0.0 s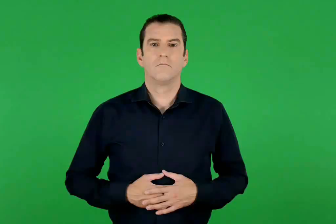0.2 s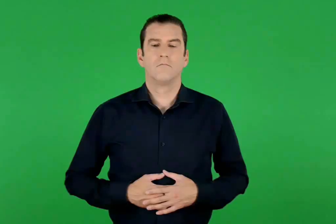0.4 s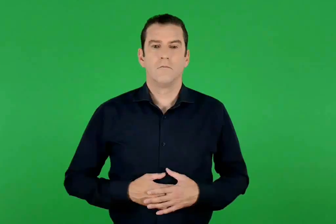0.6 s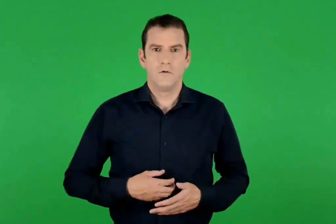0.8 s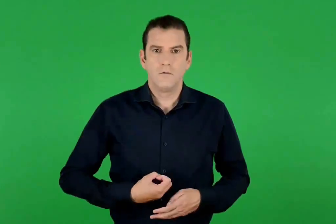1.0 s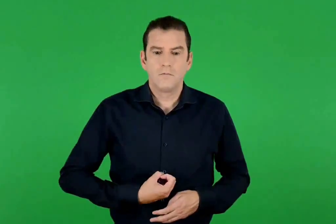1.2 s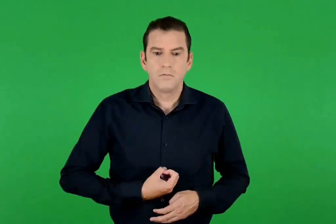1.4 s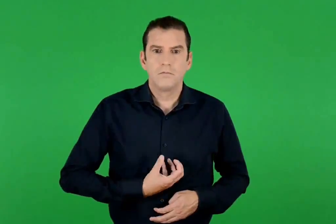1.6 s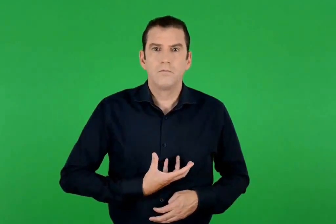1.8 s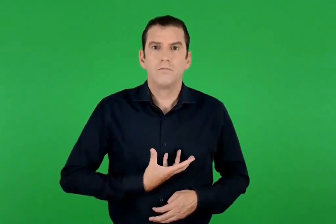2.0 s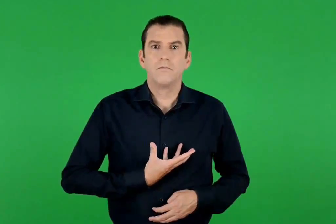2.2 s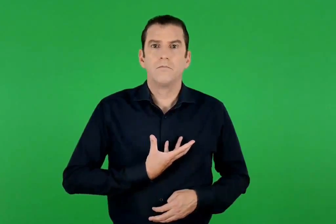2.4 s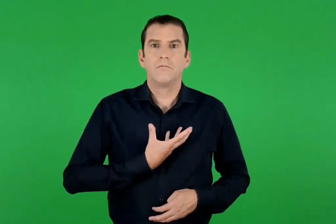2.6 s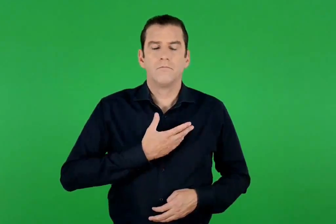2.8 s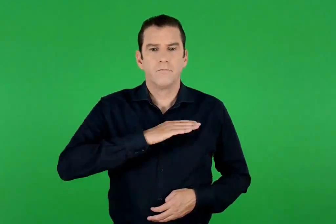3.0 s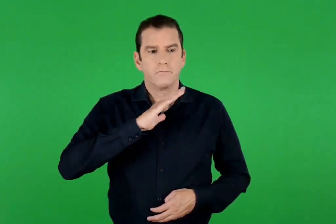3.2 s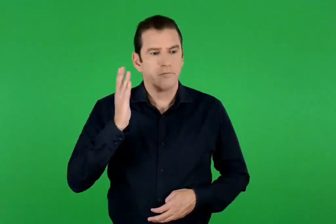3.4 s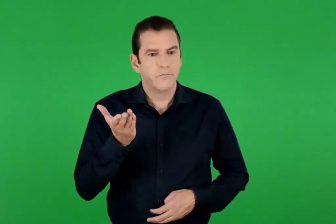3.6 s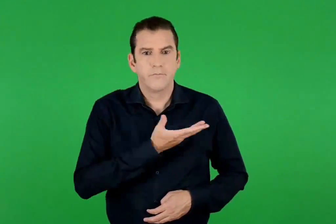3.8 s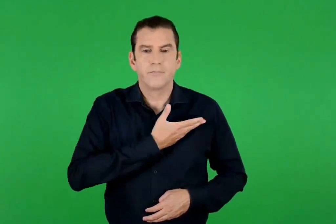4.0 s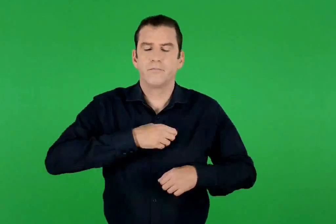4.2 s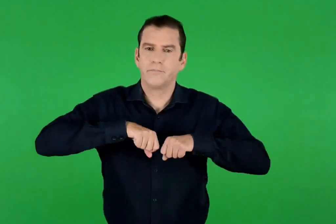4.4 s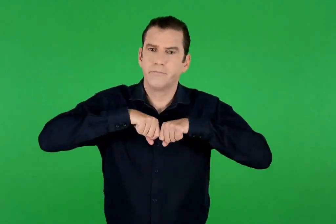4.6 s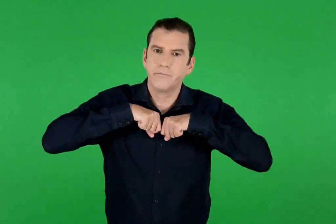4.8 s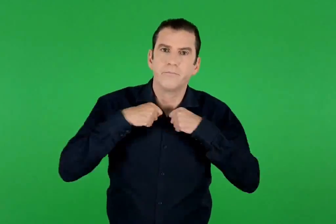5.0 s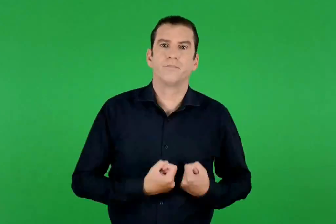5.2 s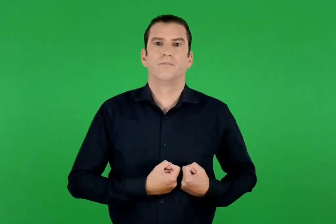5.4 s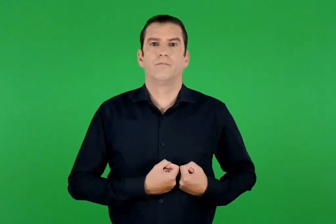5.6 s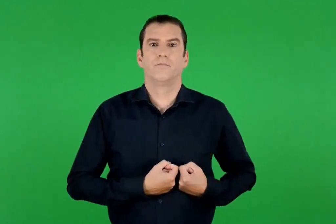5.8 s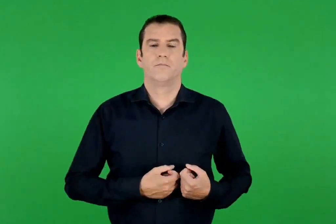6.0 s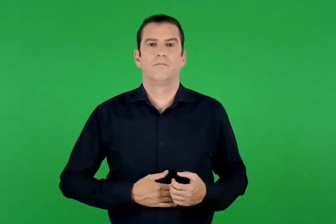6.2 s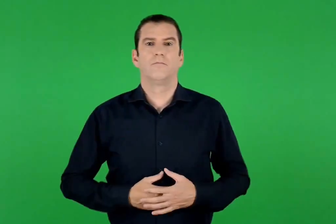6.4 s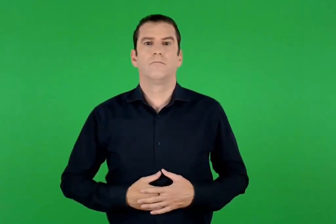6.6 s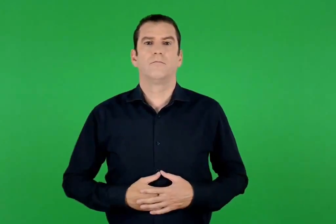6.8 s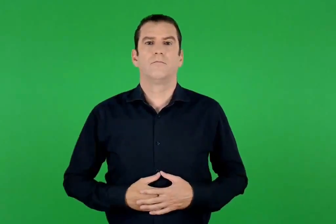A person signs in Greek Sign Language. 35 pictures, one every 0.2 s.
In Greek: νιώθα η χλωμάδα σε όλα της τα μέλη να ανεβεί
